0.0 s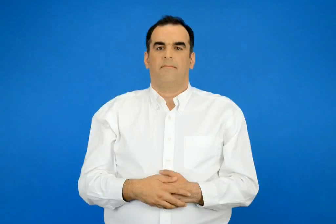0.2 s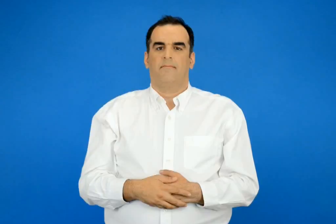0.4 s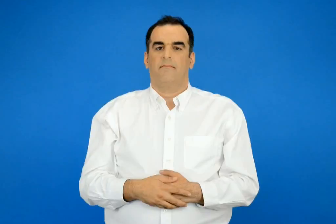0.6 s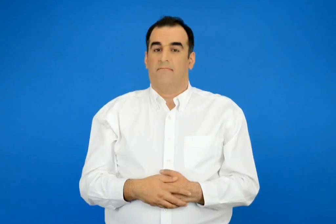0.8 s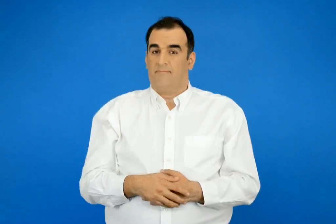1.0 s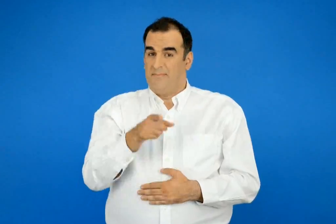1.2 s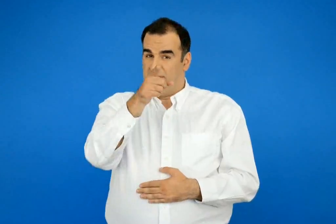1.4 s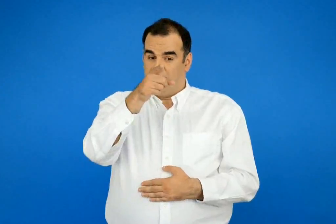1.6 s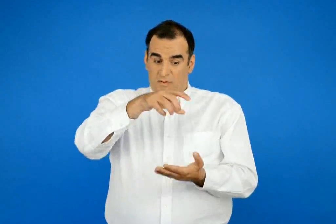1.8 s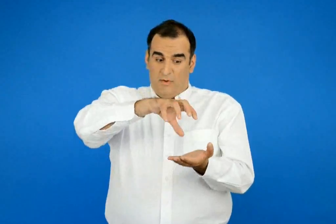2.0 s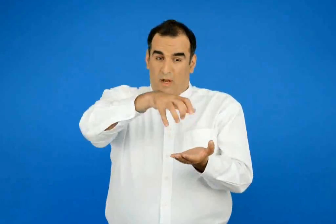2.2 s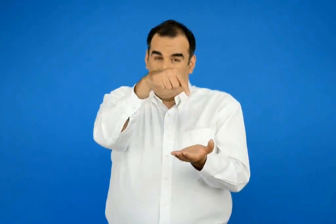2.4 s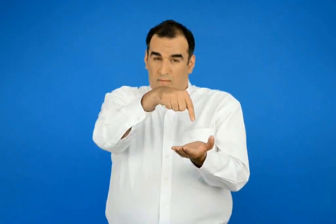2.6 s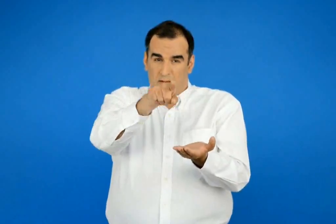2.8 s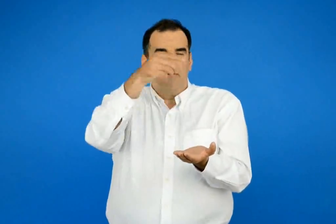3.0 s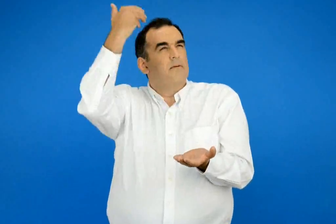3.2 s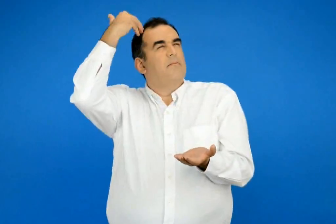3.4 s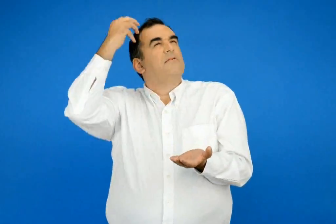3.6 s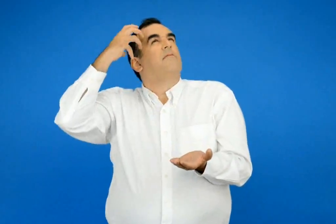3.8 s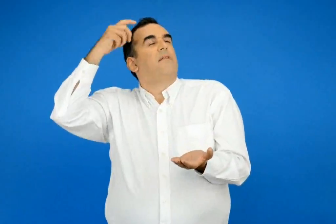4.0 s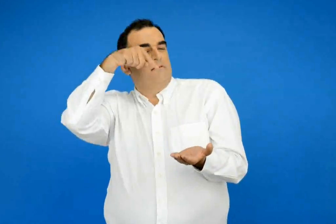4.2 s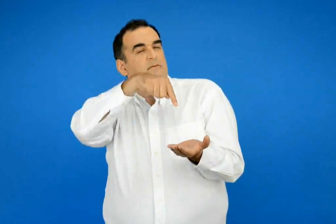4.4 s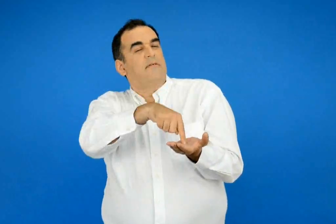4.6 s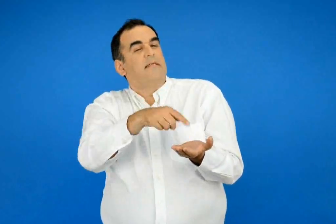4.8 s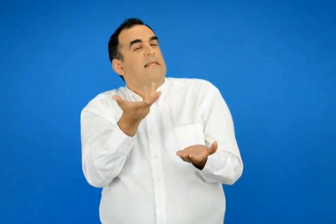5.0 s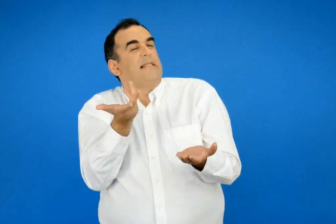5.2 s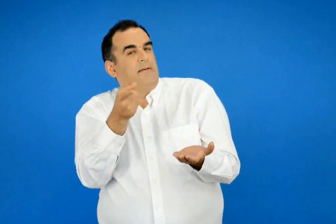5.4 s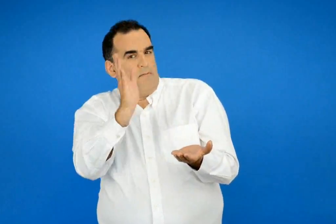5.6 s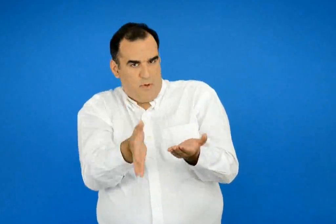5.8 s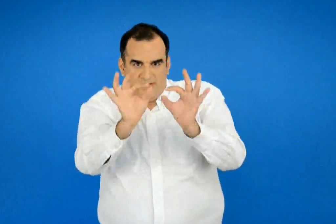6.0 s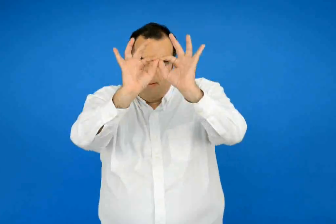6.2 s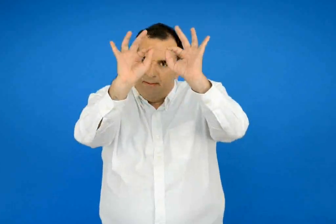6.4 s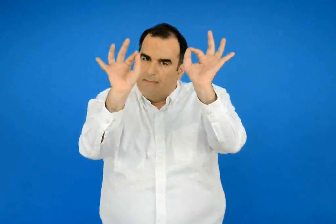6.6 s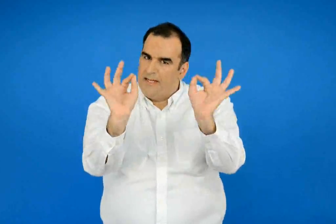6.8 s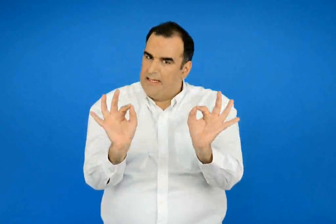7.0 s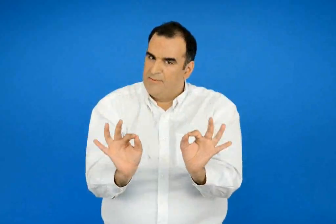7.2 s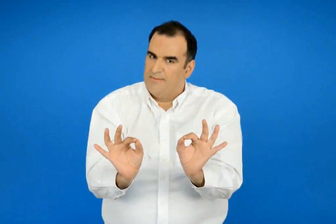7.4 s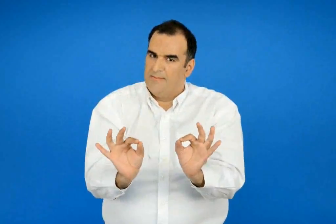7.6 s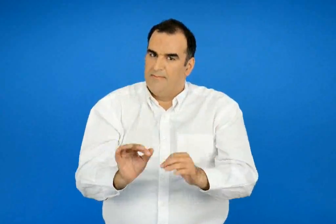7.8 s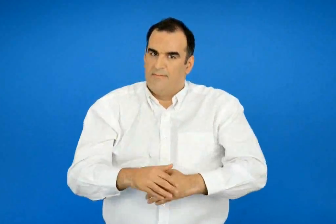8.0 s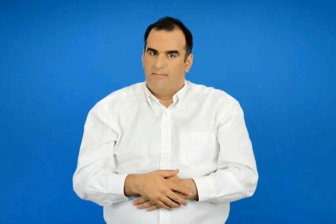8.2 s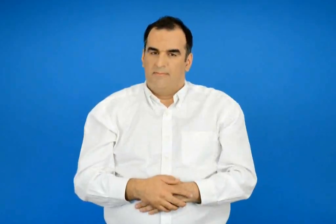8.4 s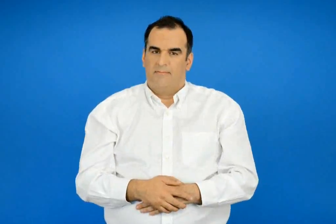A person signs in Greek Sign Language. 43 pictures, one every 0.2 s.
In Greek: μπορείς να περιγράψεις πως φαντάζεσαι τη χωχαρουπα ;
